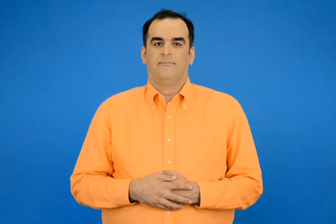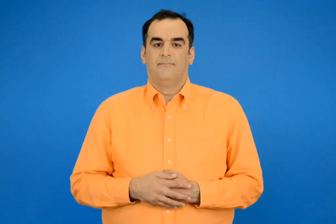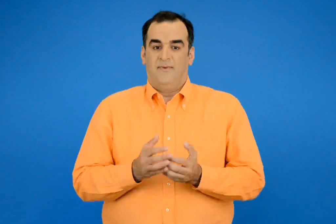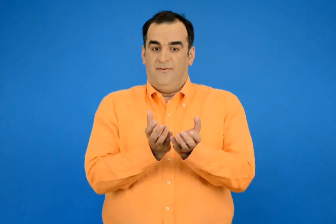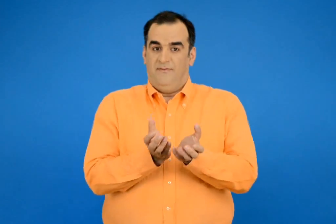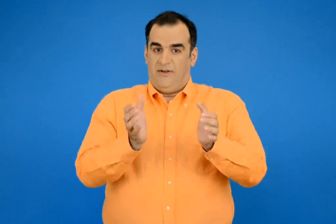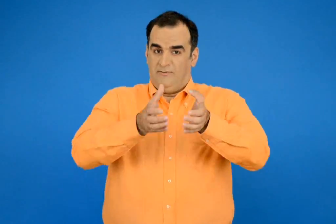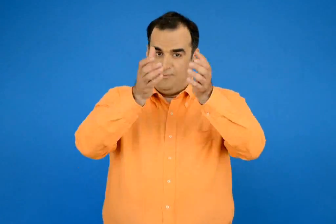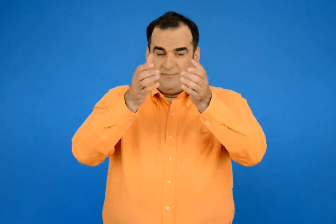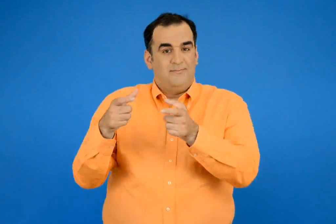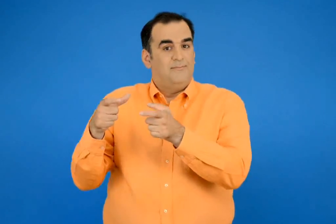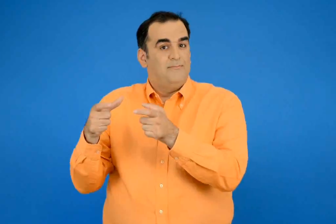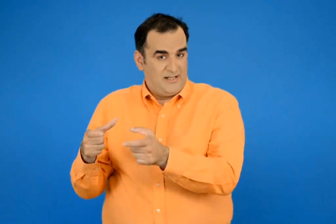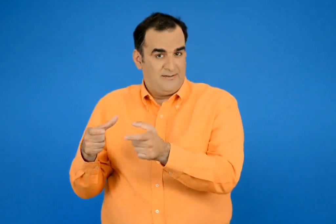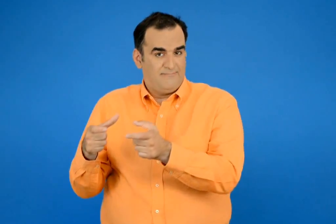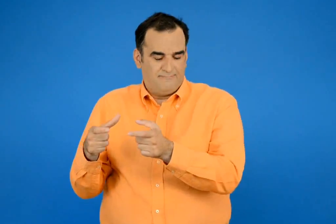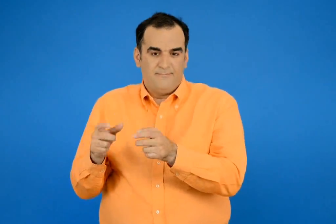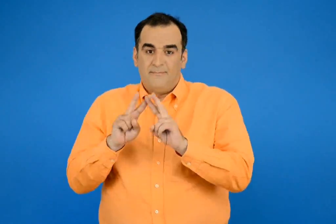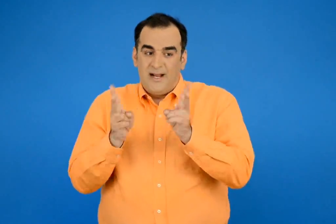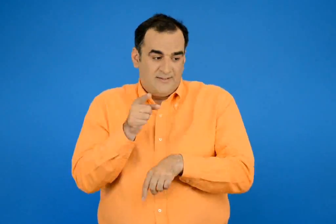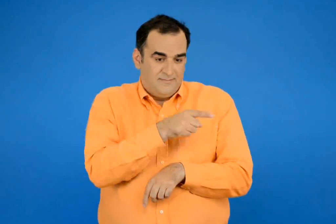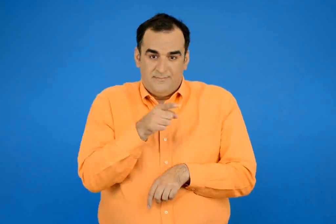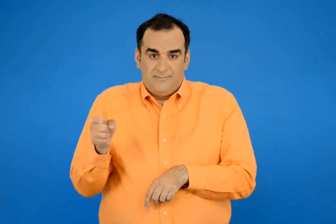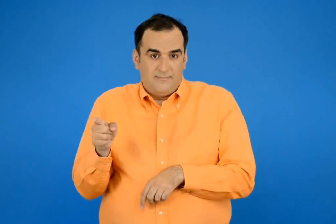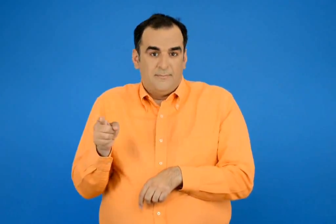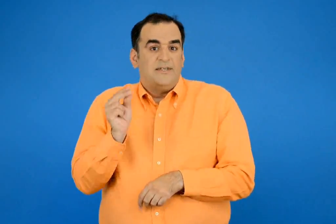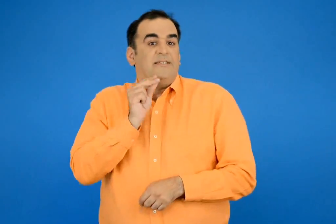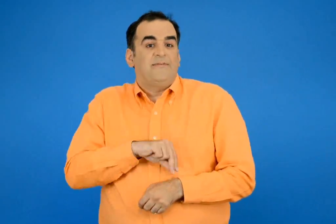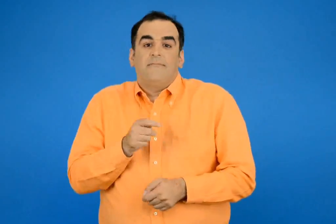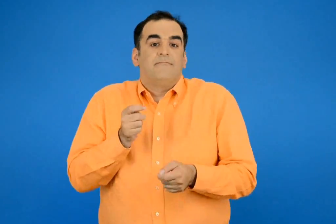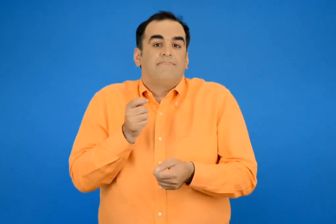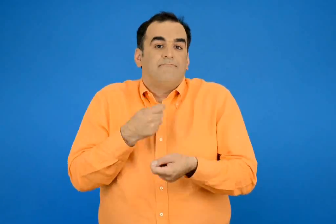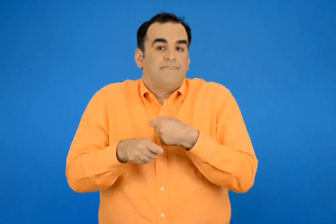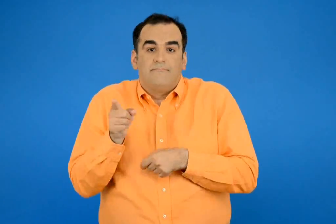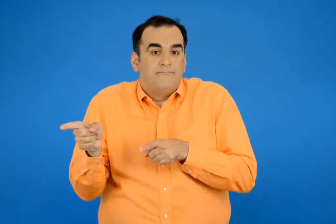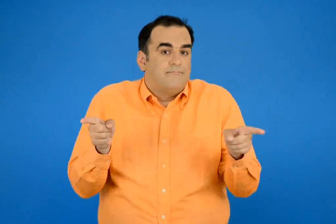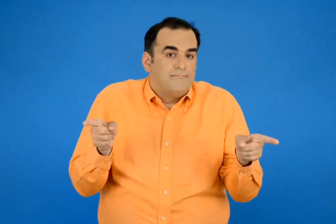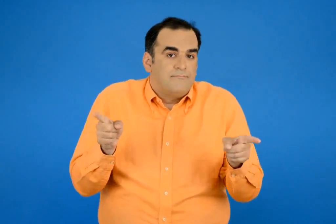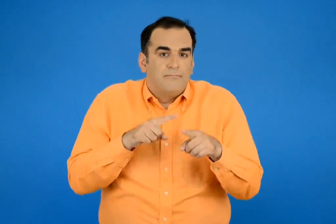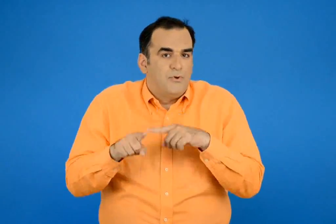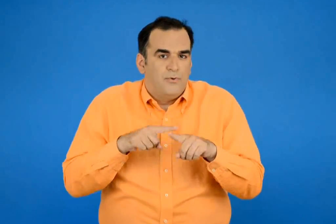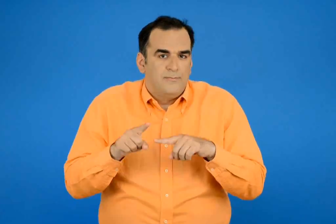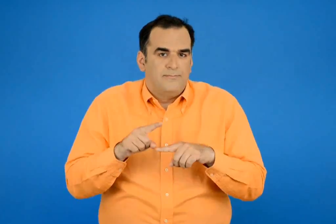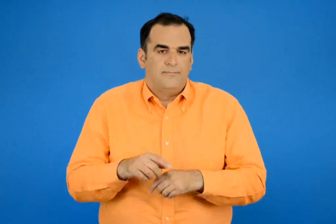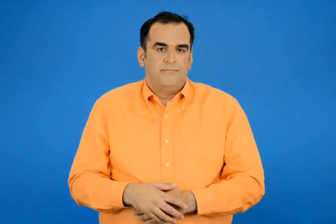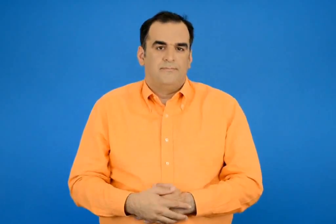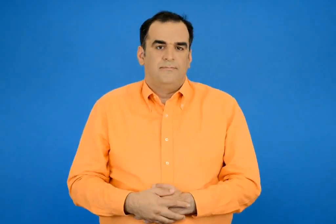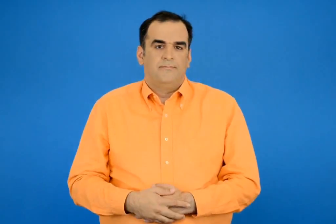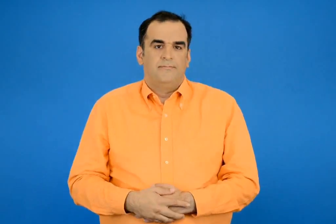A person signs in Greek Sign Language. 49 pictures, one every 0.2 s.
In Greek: από ποιό μαγαζί τους συμφέρει να αγοράσουν το βάζο με το πιατάκι ;
